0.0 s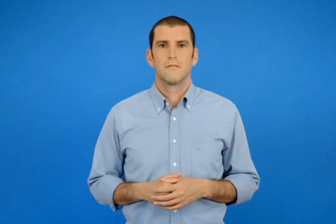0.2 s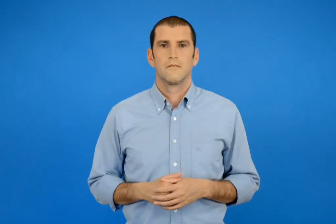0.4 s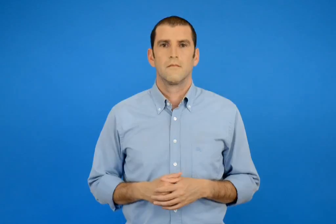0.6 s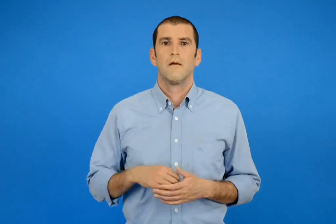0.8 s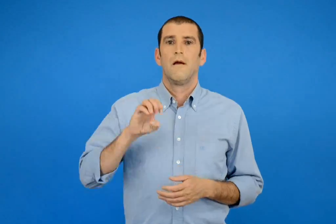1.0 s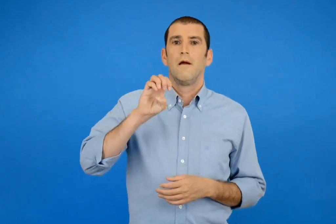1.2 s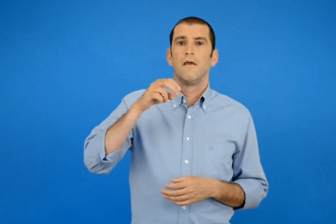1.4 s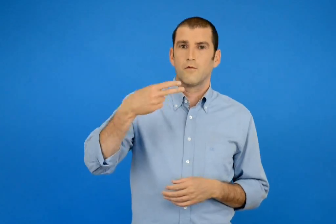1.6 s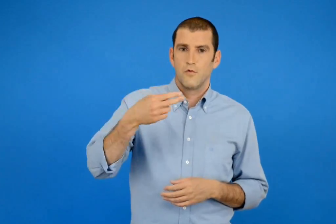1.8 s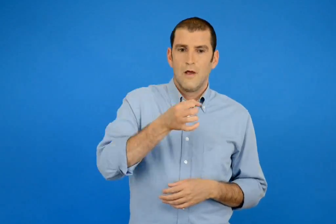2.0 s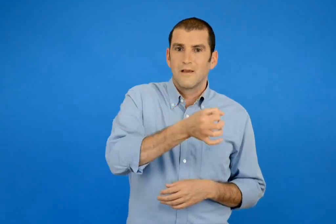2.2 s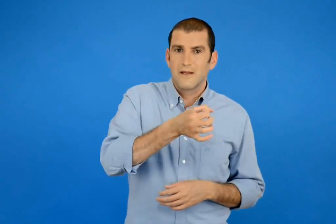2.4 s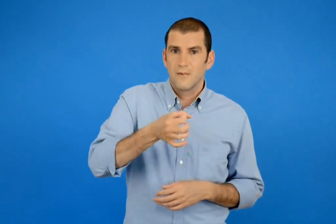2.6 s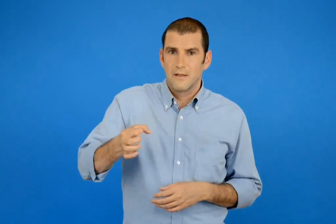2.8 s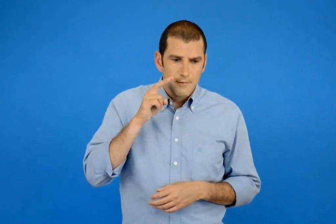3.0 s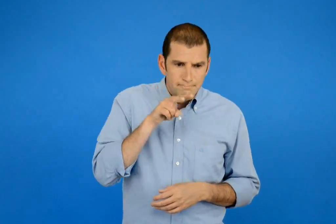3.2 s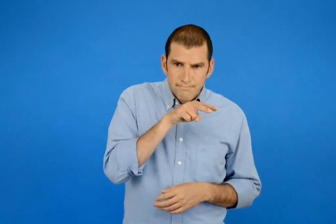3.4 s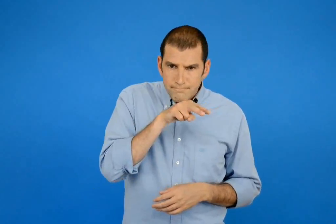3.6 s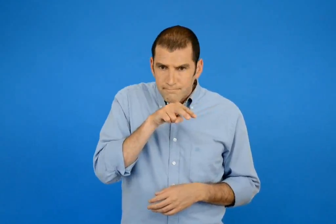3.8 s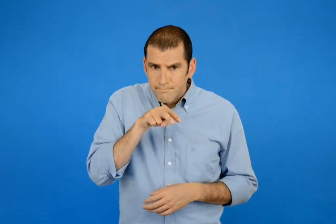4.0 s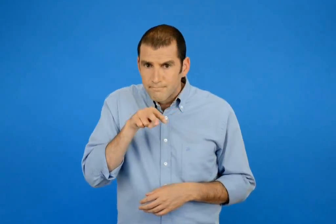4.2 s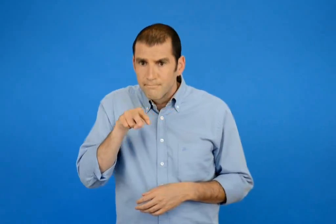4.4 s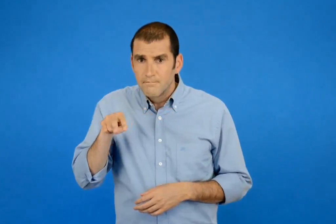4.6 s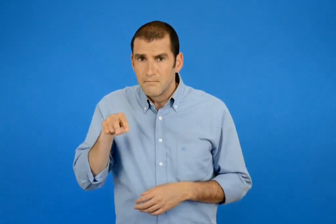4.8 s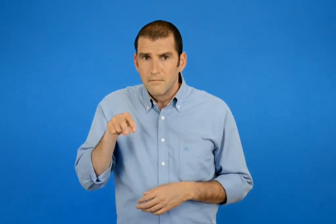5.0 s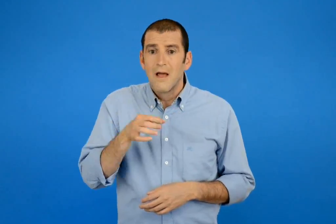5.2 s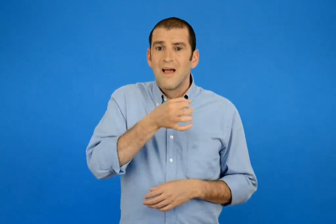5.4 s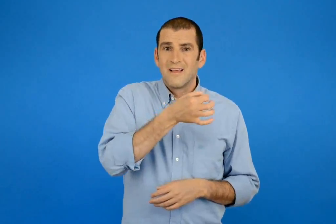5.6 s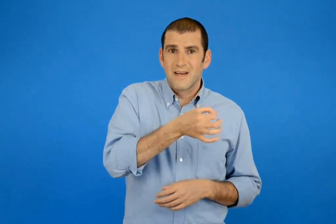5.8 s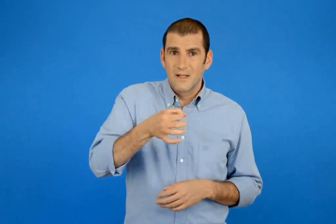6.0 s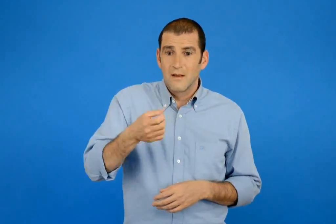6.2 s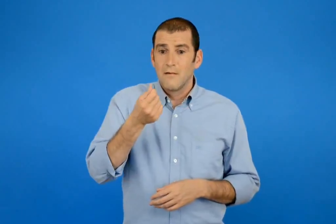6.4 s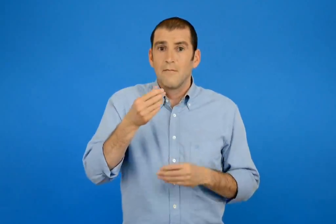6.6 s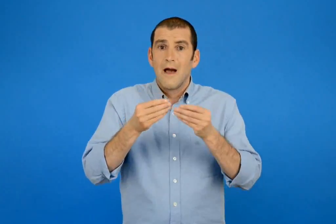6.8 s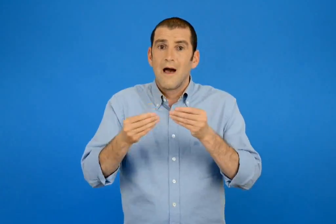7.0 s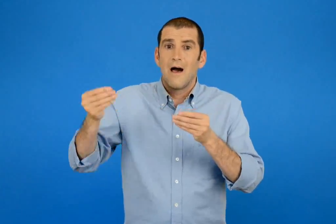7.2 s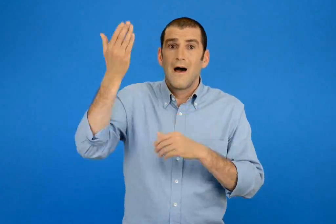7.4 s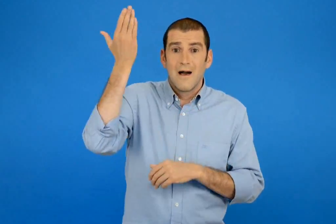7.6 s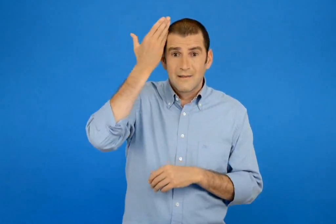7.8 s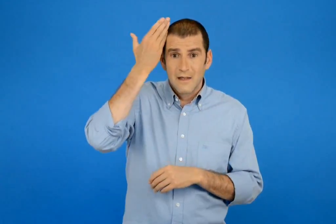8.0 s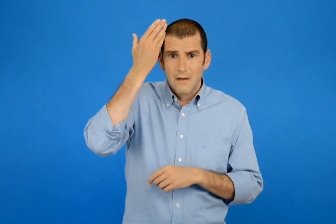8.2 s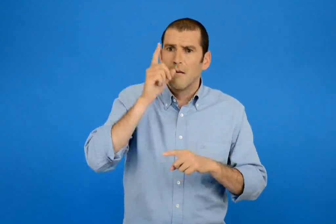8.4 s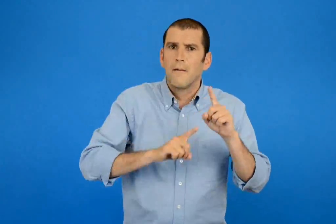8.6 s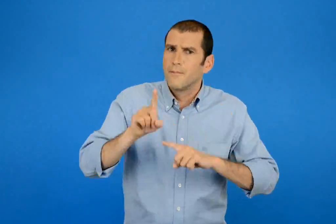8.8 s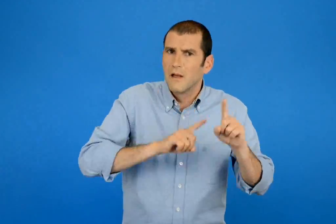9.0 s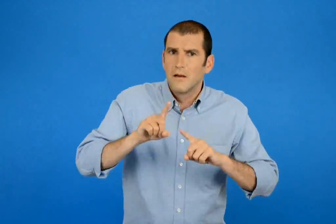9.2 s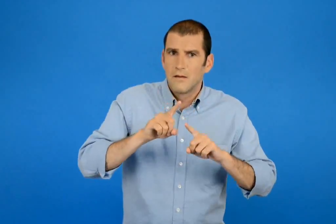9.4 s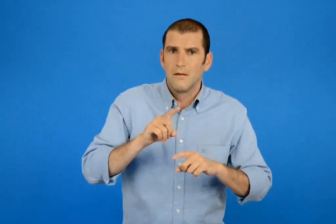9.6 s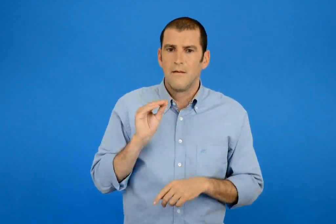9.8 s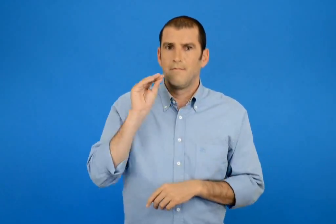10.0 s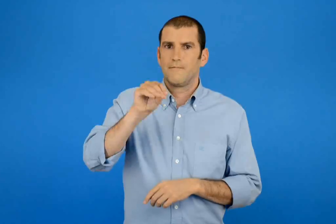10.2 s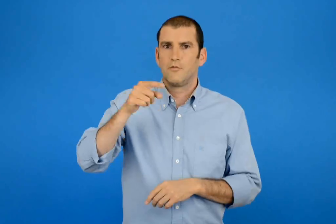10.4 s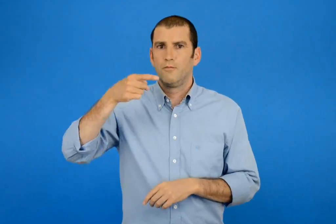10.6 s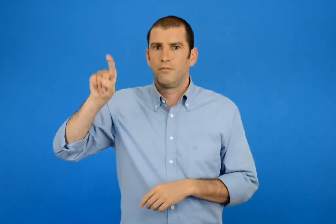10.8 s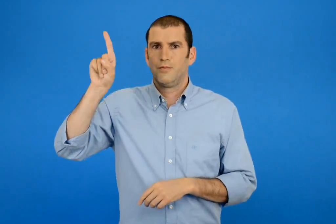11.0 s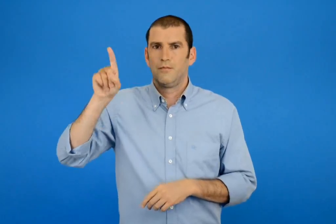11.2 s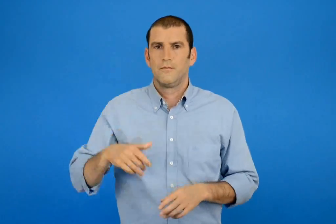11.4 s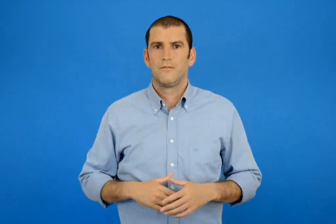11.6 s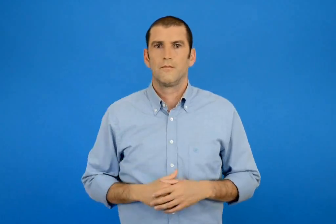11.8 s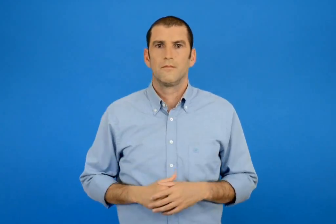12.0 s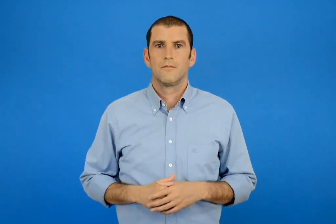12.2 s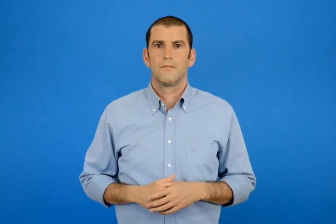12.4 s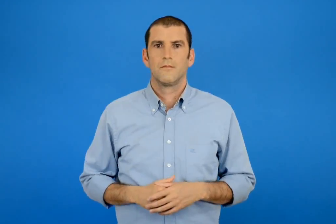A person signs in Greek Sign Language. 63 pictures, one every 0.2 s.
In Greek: παρατηρούμε τα κέρματα του ευρώ ποιά είναι τα κέρματα που έχουν τη μεγαλύτερη αξία ; βάζω √
